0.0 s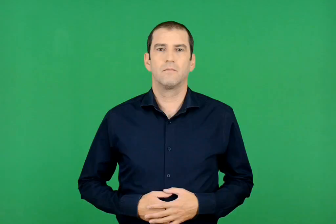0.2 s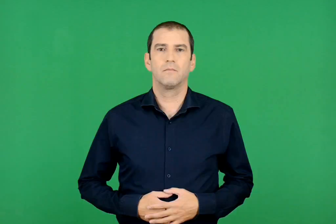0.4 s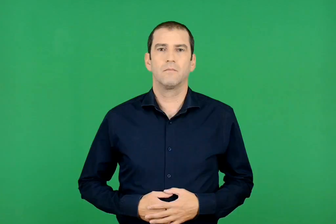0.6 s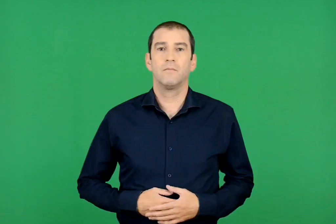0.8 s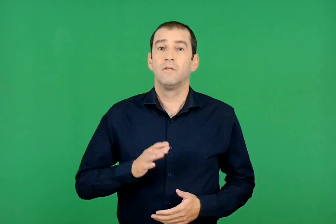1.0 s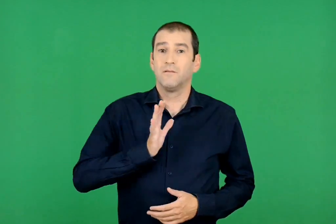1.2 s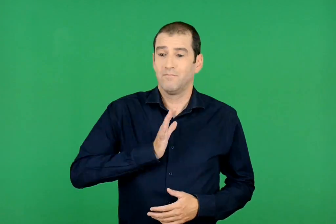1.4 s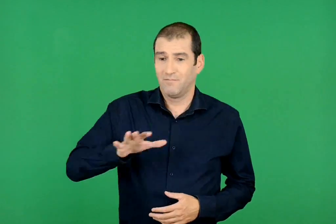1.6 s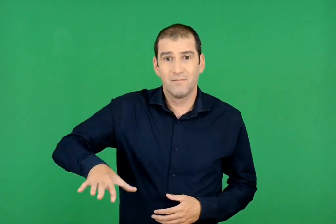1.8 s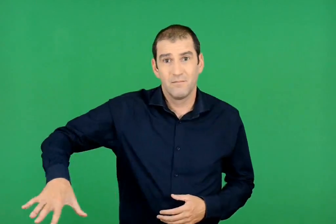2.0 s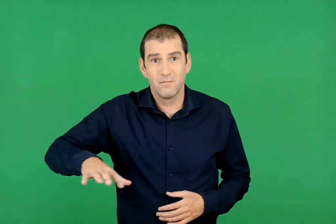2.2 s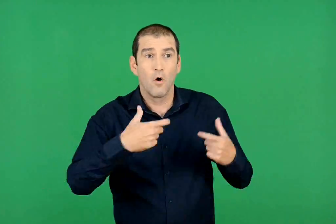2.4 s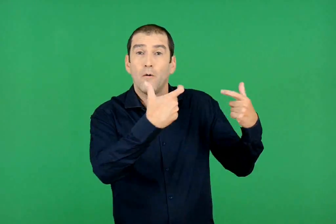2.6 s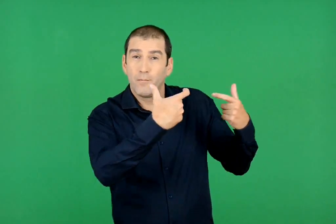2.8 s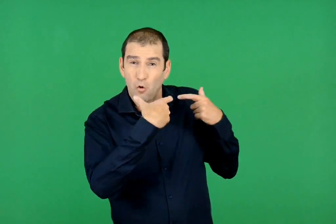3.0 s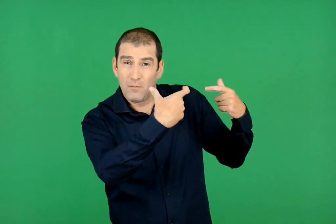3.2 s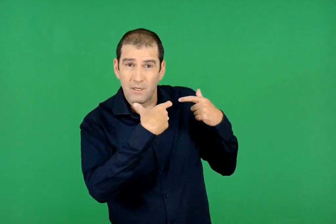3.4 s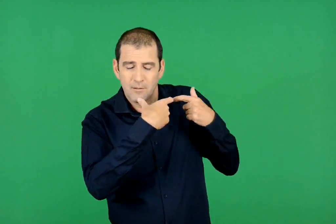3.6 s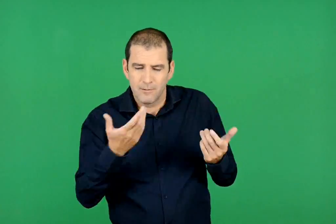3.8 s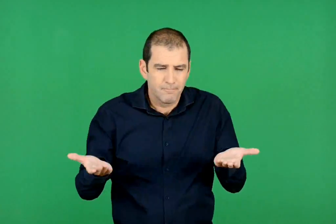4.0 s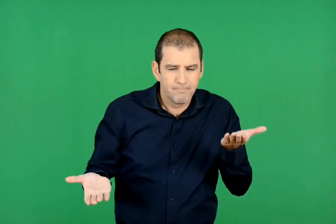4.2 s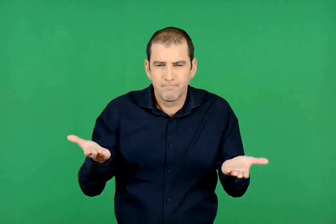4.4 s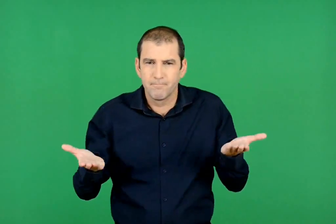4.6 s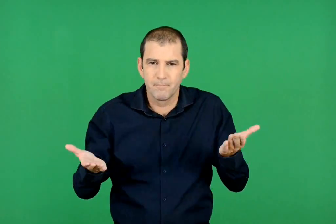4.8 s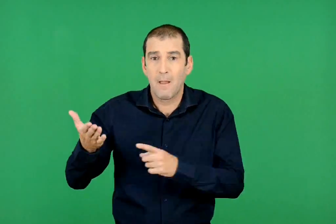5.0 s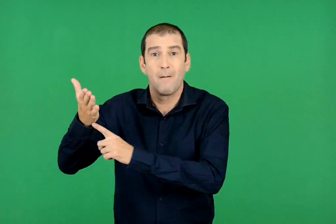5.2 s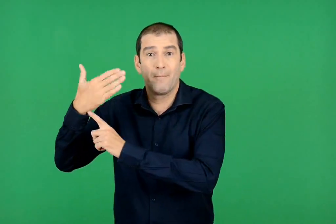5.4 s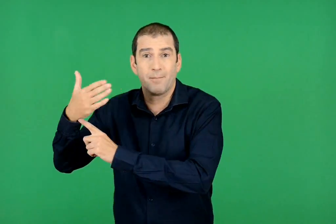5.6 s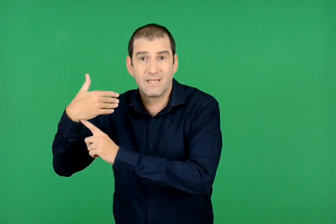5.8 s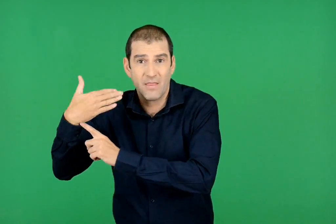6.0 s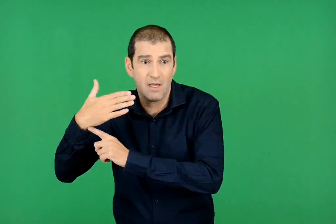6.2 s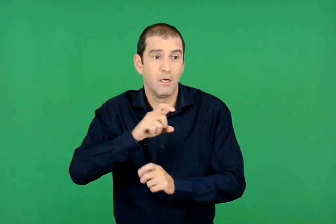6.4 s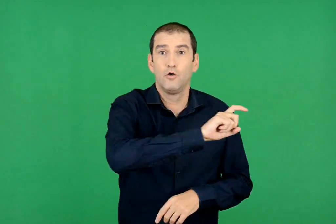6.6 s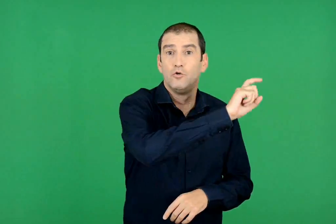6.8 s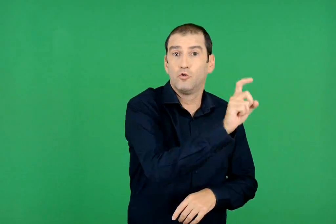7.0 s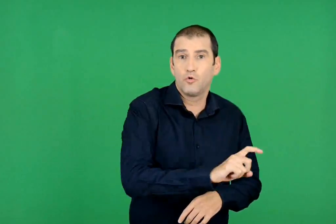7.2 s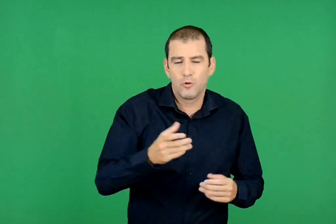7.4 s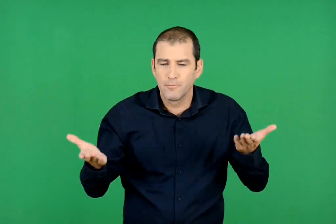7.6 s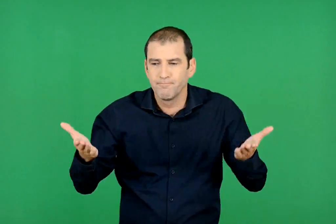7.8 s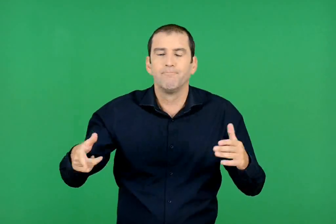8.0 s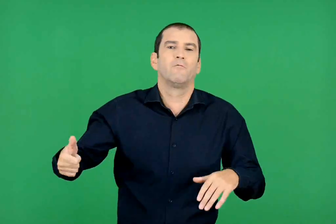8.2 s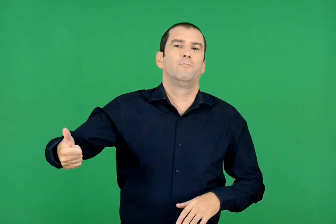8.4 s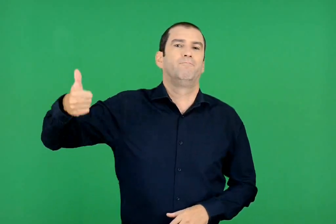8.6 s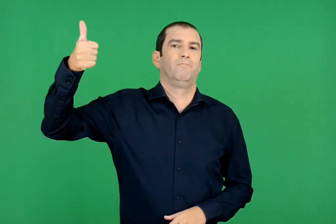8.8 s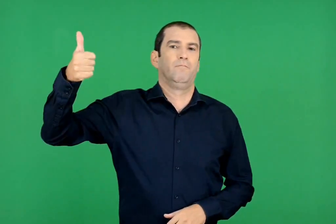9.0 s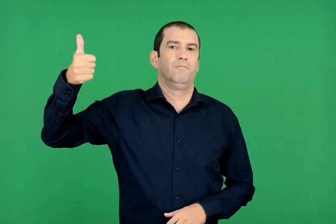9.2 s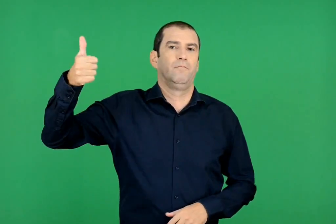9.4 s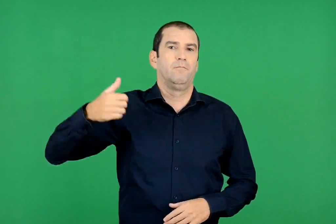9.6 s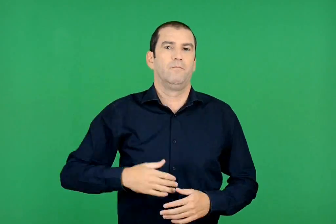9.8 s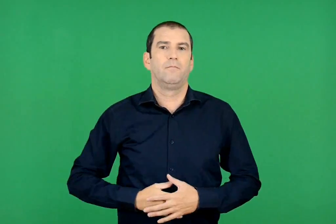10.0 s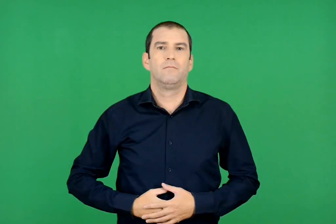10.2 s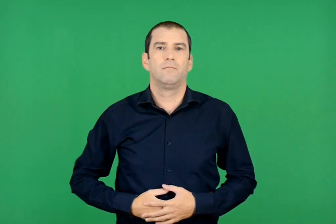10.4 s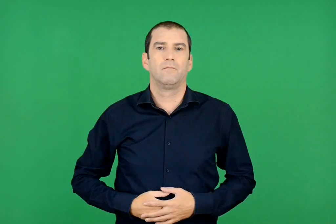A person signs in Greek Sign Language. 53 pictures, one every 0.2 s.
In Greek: οι πολιορκημένοι όμως βάζουν το χρέος για την πατρίδα πάνω από τη ζωή τους
